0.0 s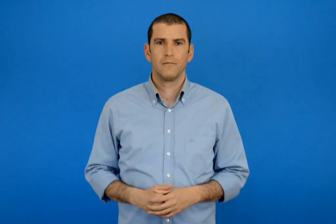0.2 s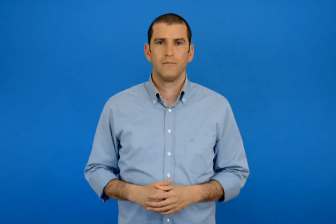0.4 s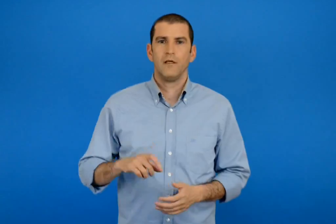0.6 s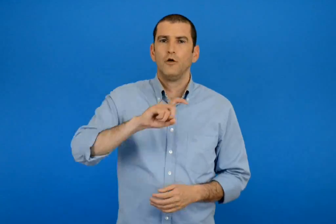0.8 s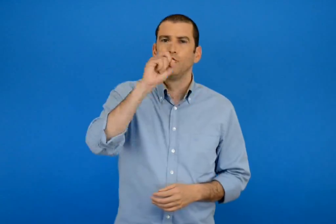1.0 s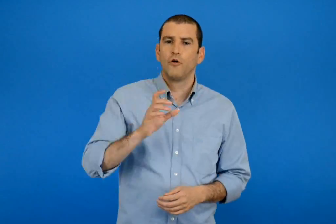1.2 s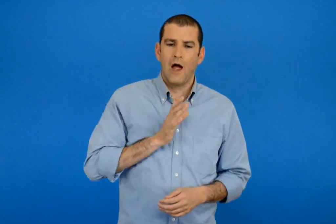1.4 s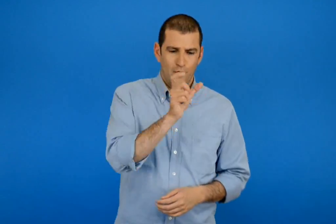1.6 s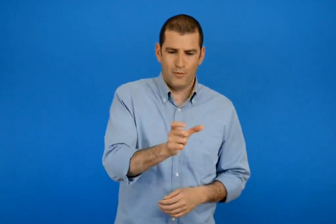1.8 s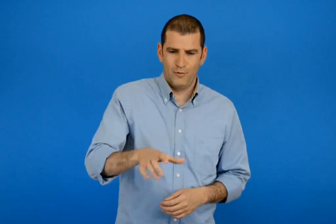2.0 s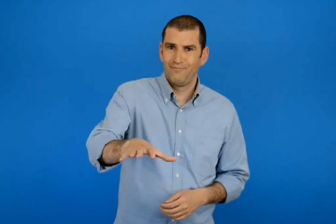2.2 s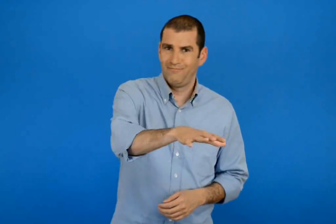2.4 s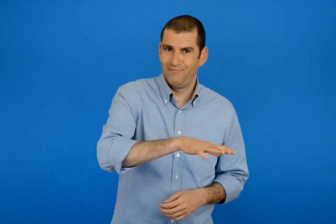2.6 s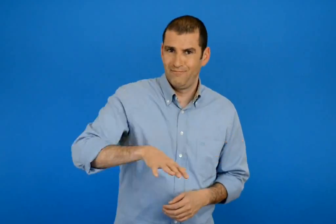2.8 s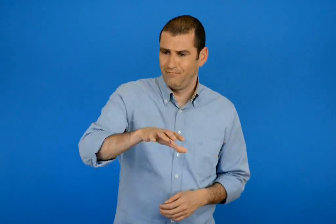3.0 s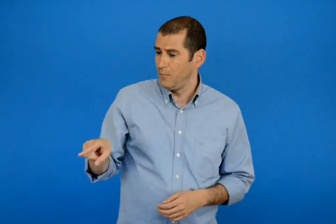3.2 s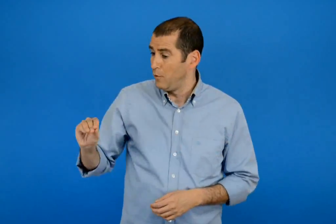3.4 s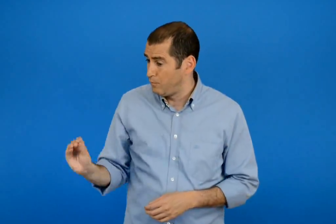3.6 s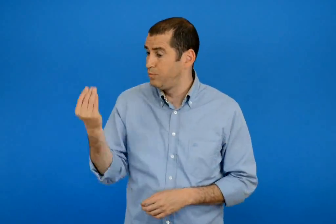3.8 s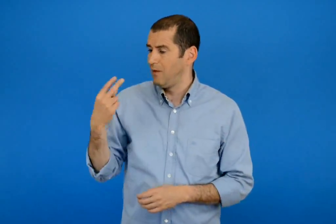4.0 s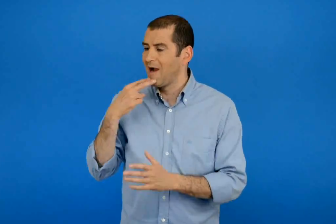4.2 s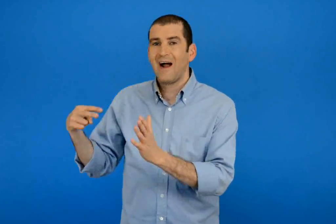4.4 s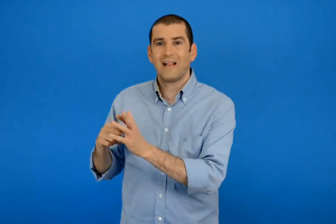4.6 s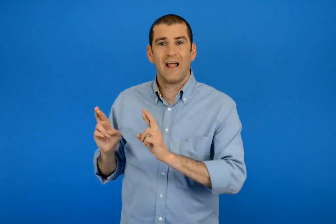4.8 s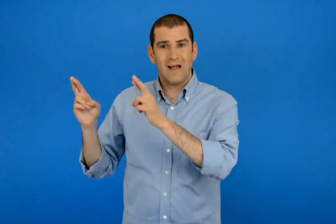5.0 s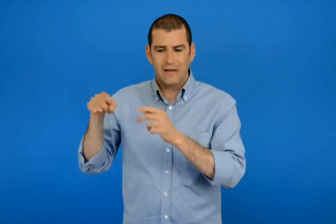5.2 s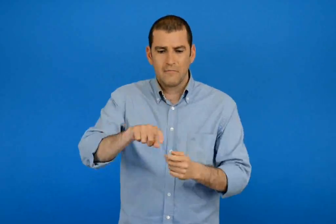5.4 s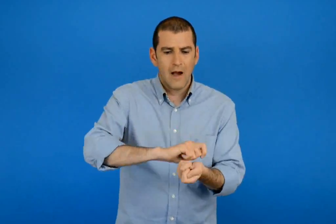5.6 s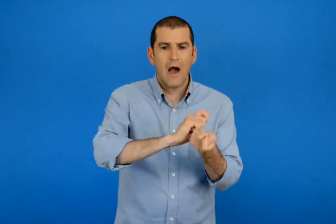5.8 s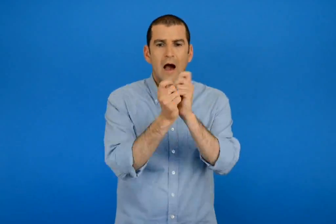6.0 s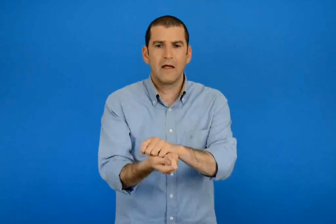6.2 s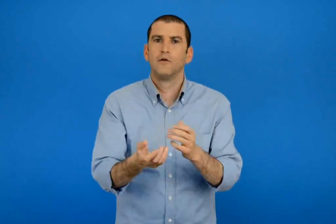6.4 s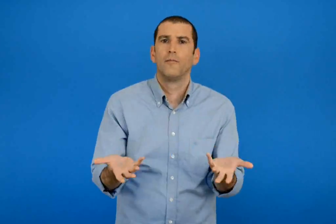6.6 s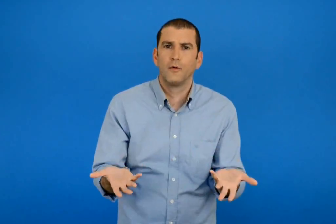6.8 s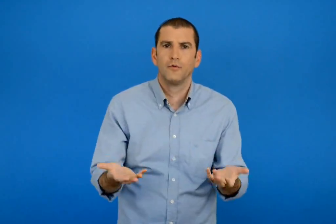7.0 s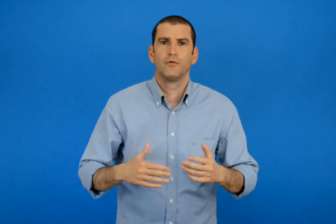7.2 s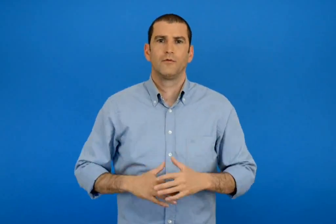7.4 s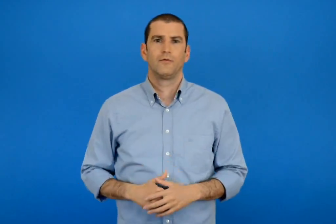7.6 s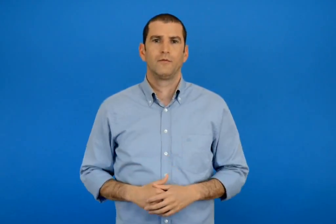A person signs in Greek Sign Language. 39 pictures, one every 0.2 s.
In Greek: πως άλλαξε η ζωή των ανθρώπων με την ηλεκτρική ενέργεια ;
